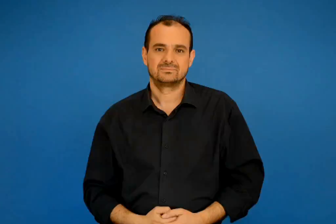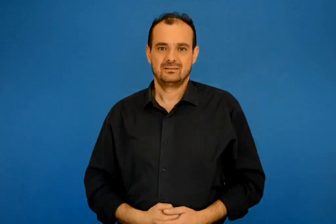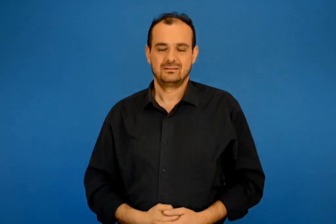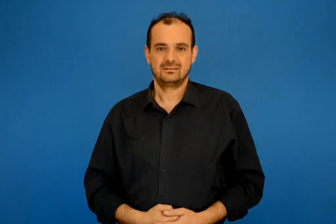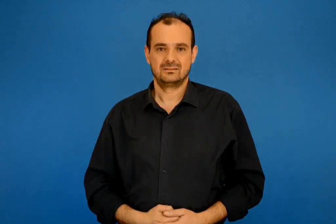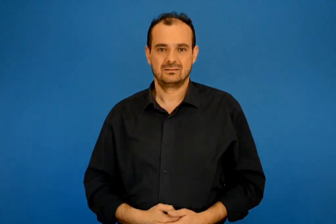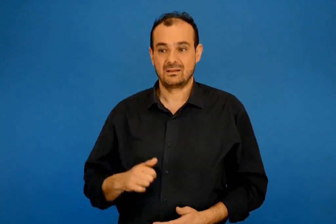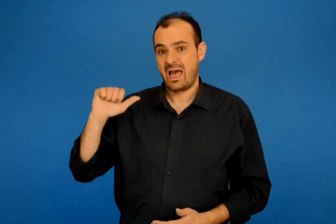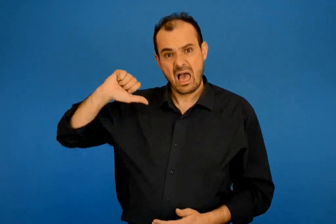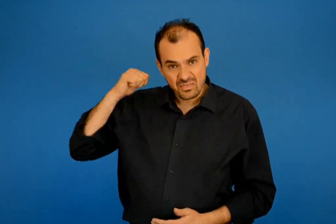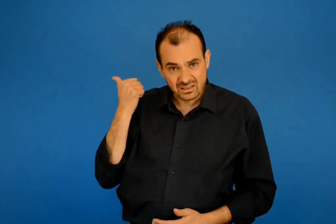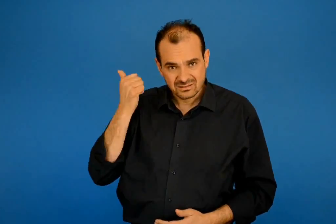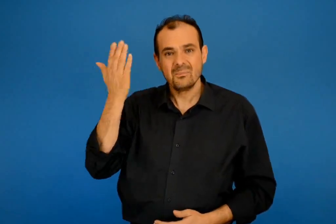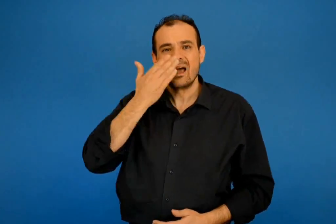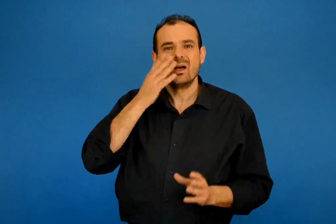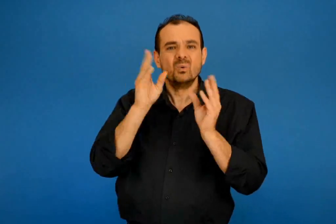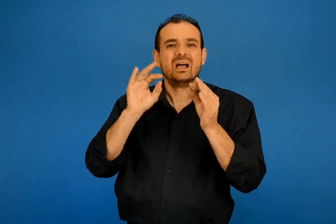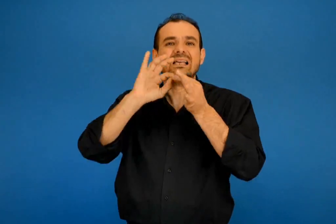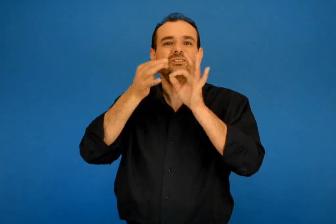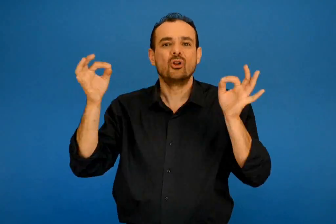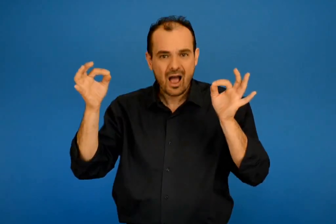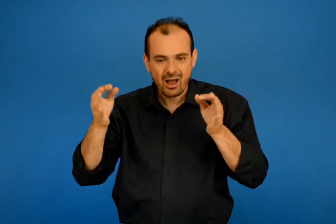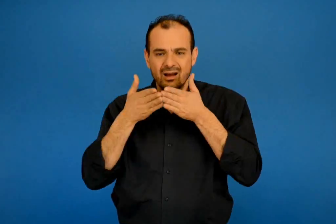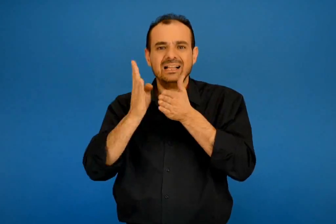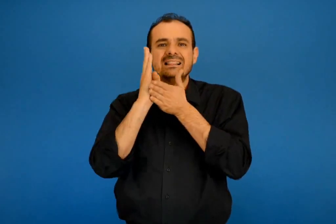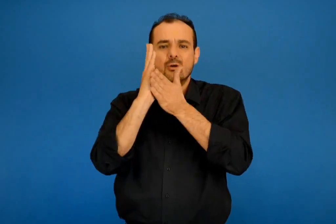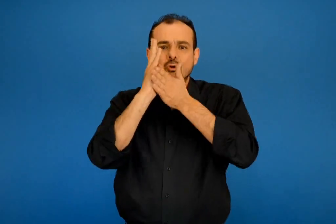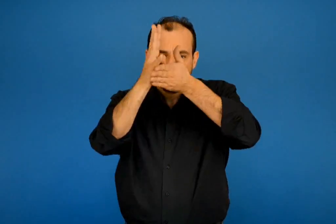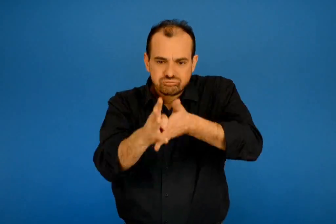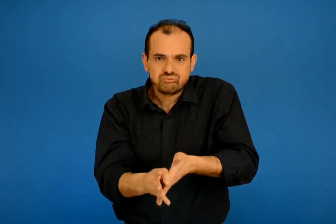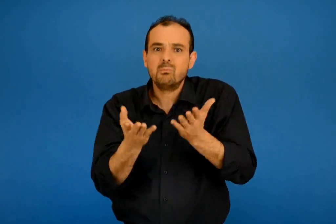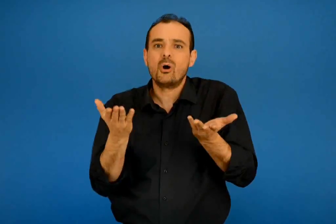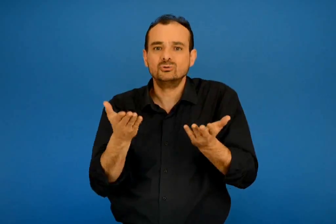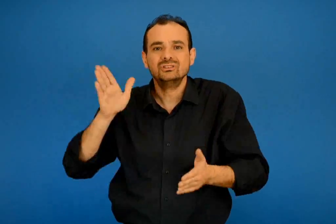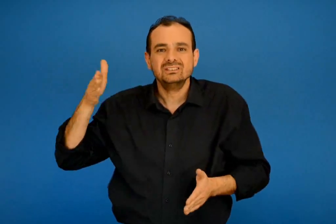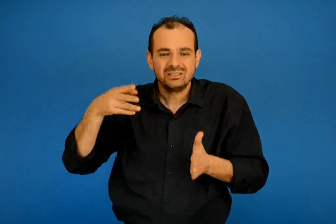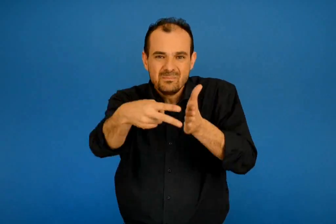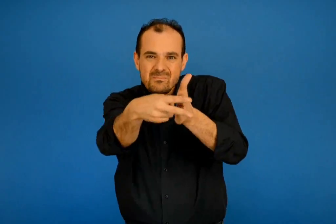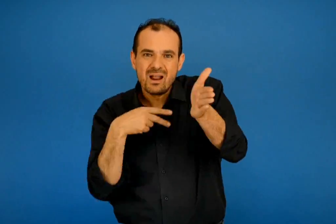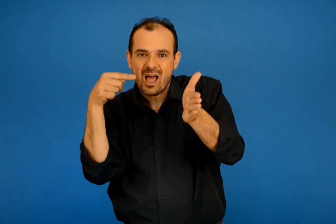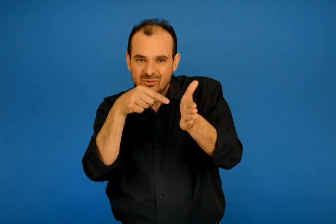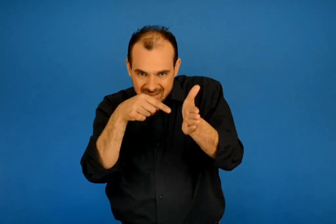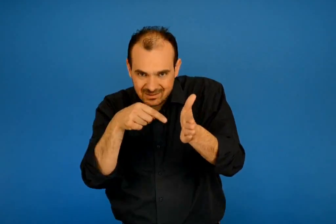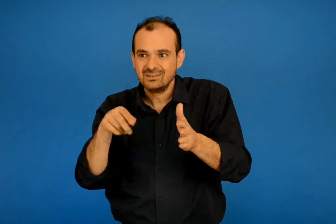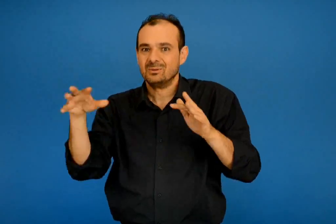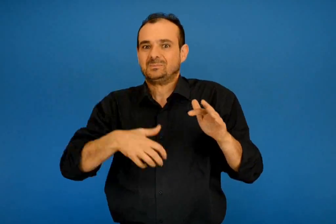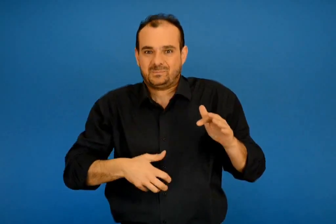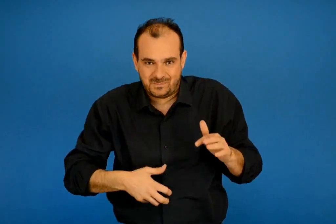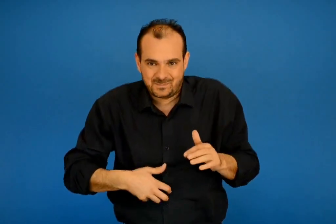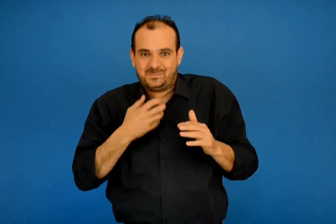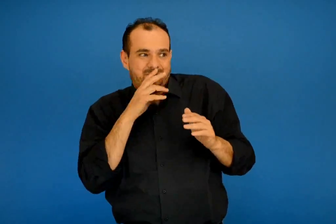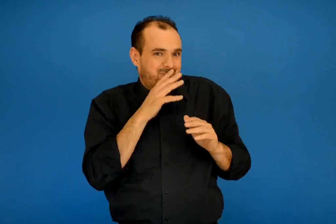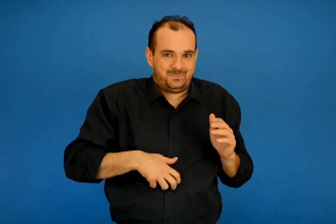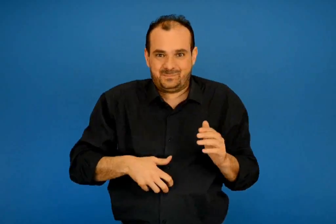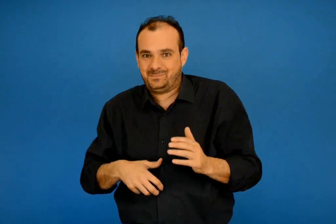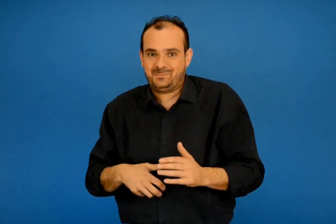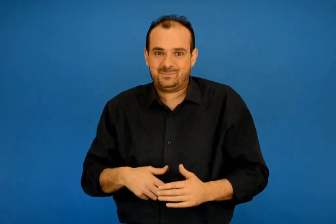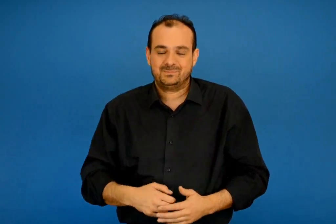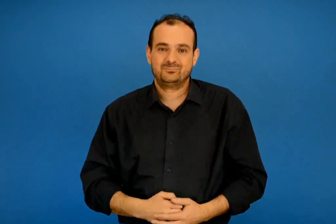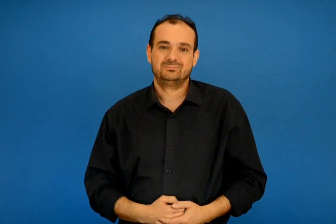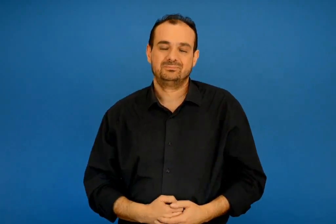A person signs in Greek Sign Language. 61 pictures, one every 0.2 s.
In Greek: μήπως περνούσε ο ξέρξης από διπλά του ; κι όλοι σκάσανε στα γέλια
